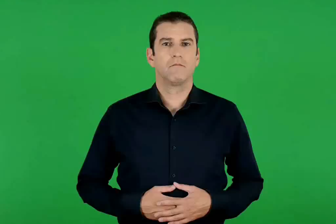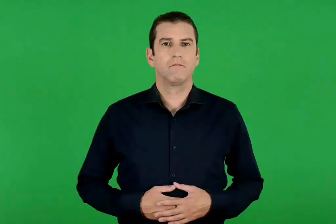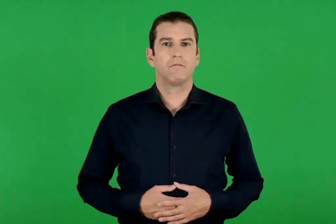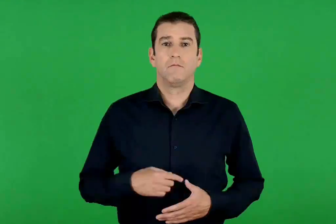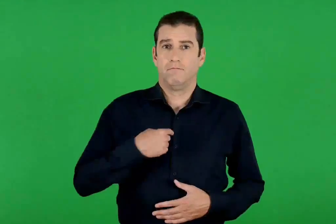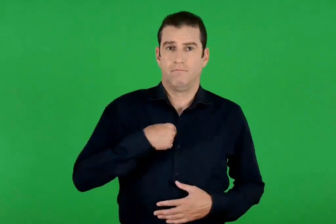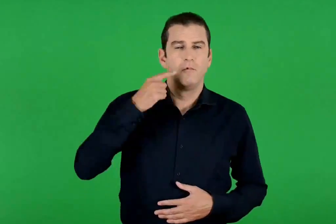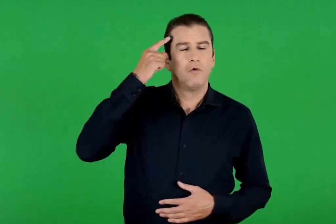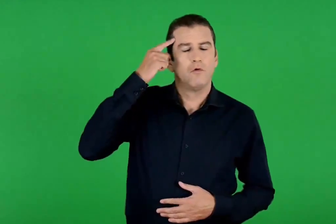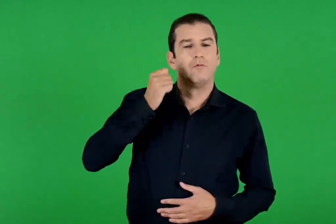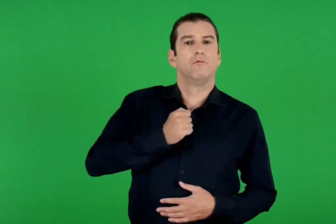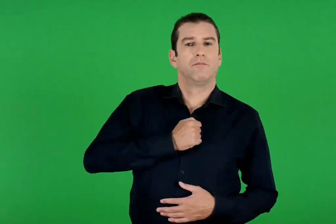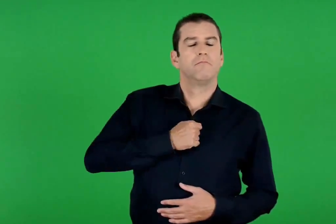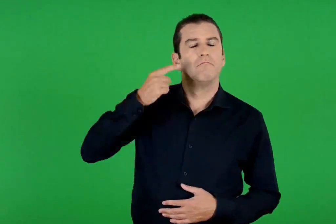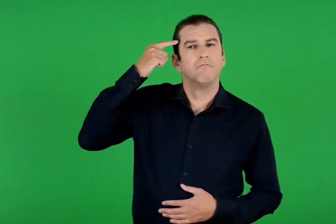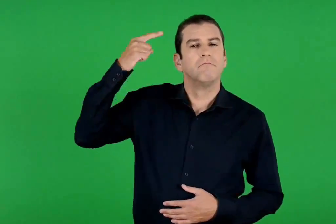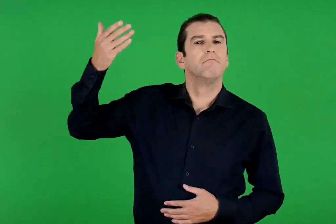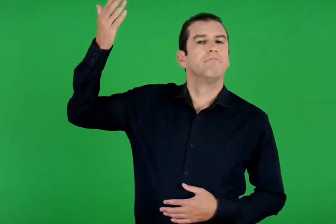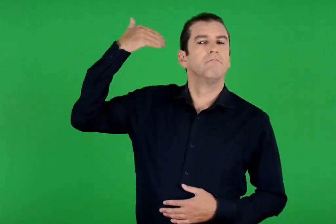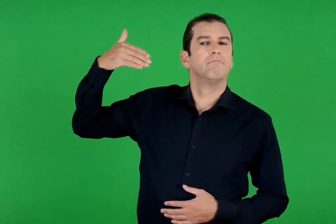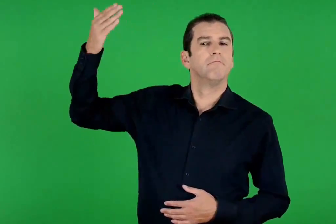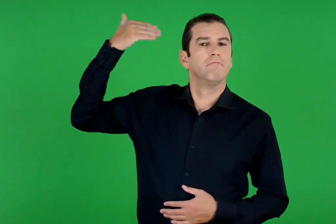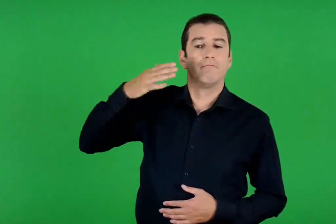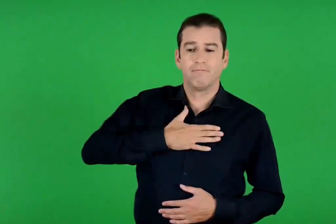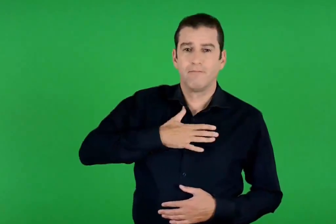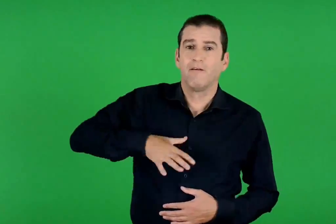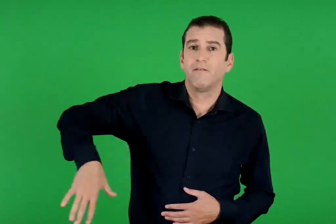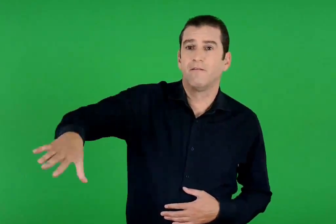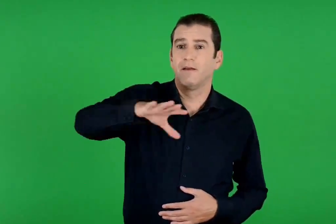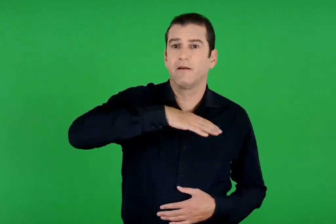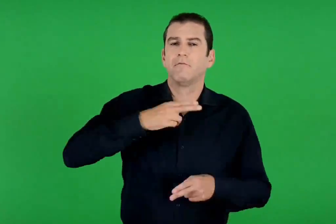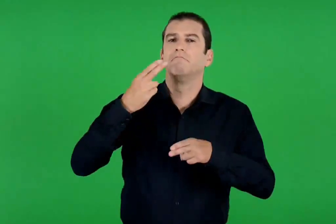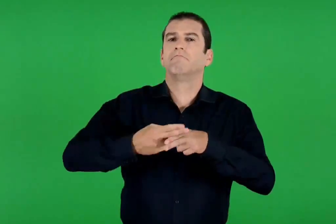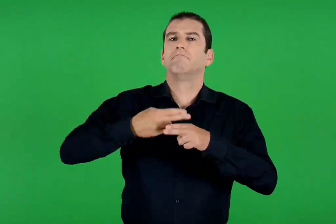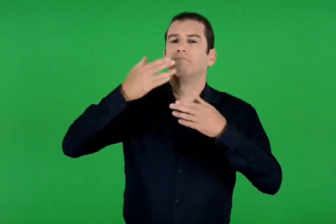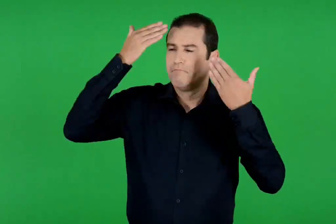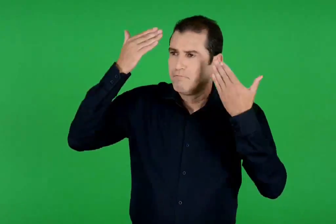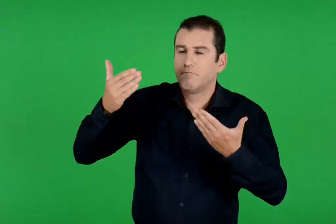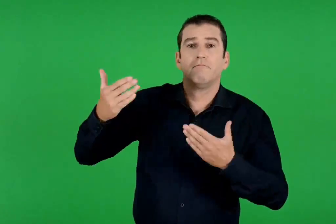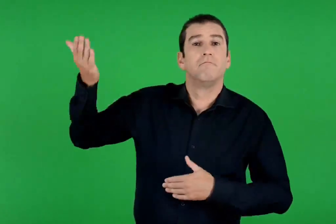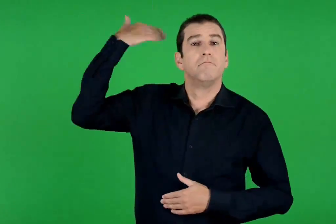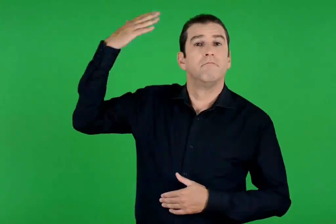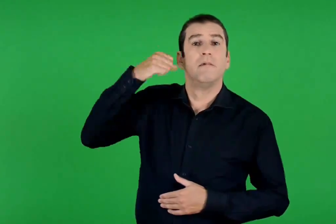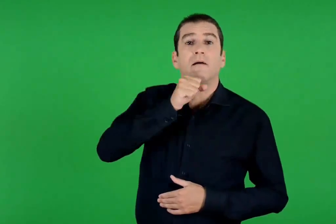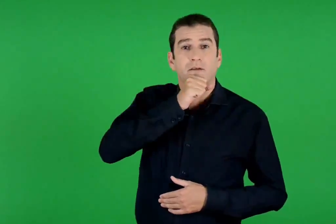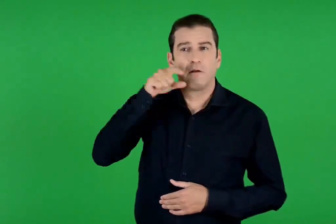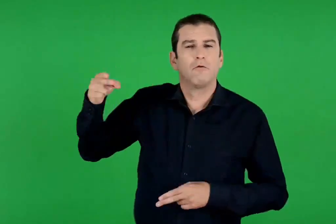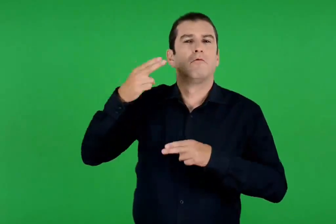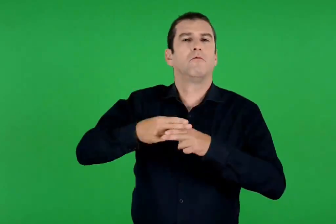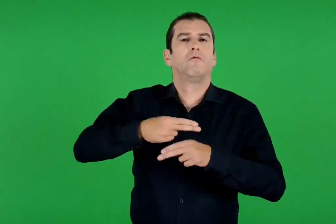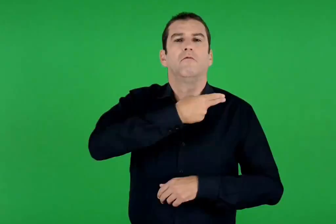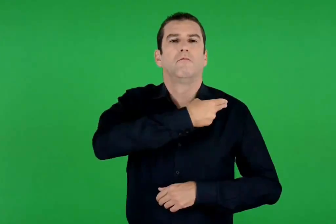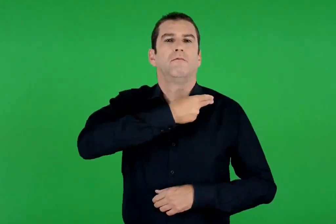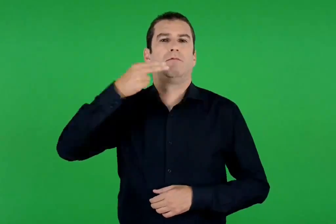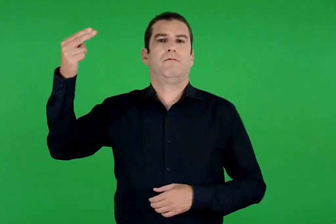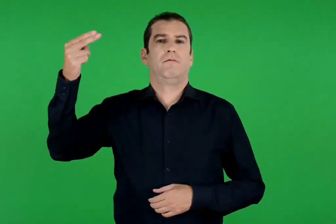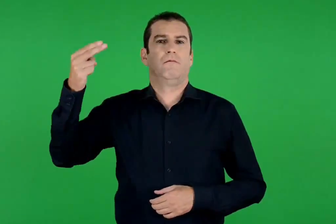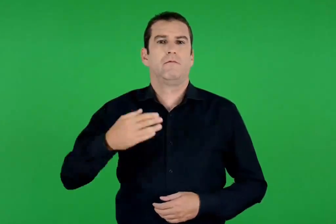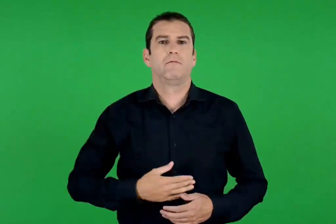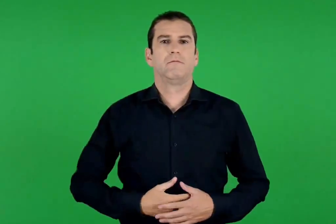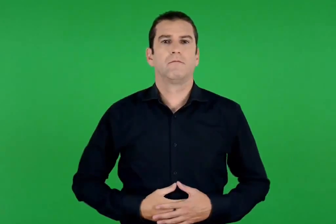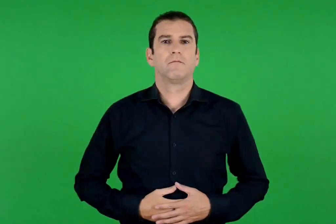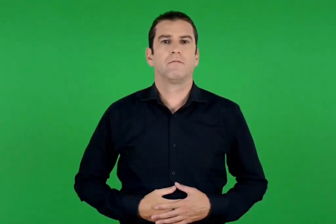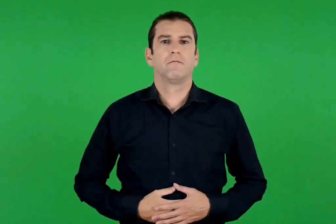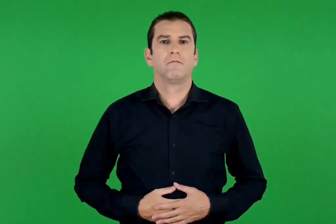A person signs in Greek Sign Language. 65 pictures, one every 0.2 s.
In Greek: ο νους μου πηγαίνει σε τιμές μεγάλες της φυλής μας , στον ένδοξό μας βυζαντινισμό
